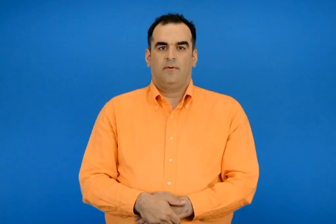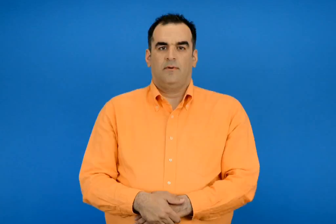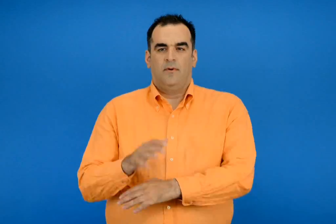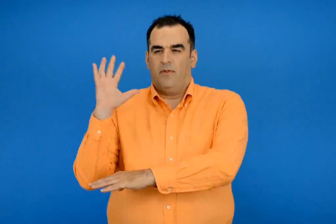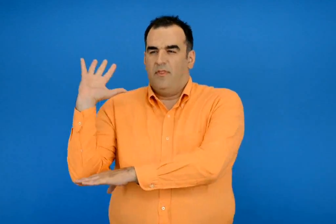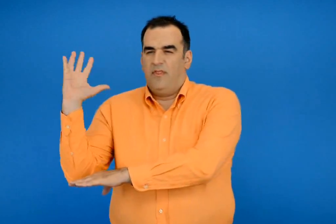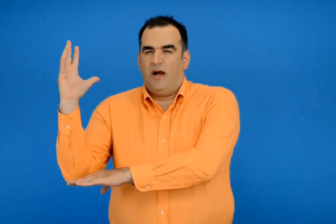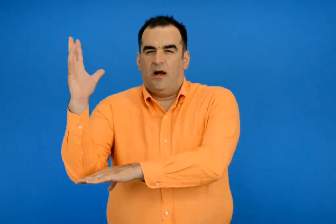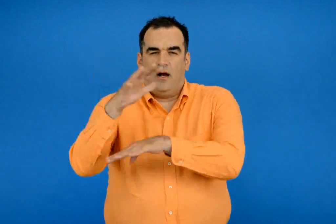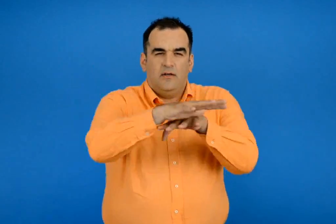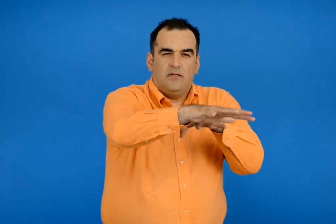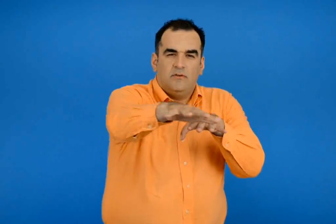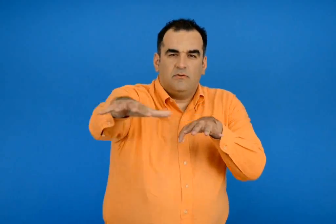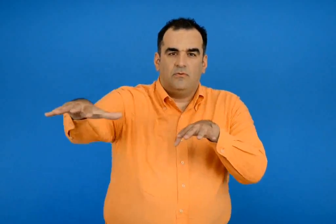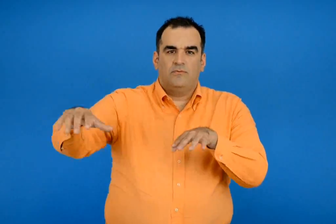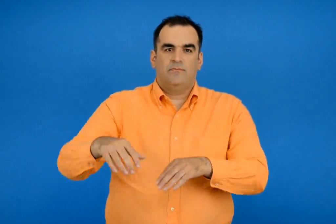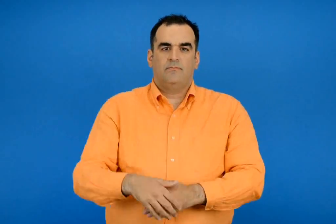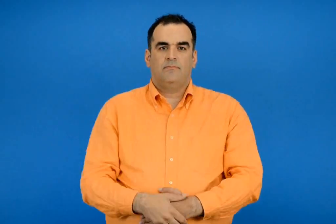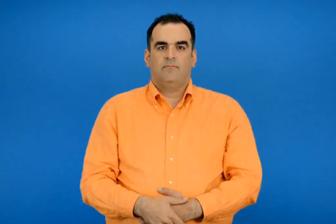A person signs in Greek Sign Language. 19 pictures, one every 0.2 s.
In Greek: δάσος
